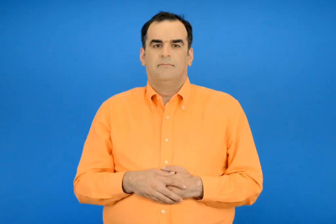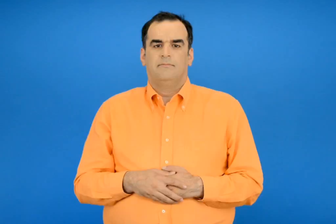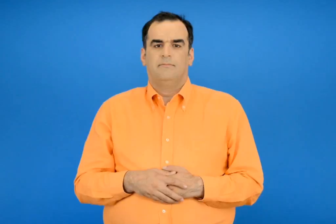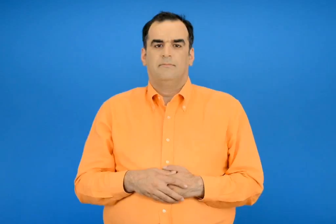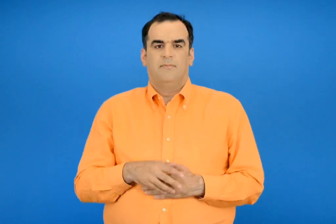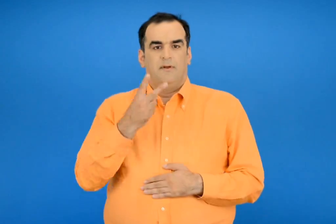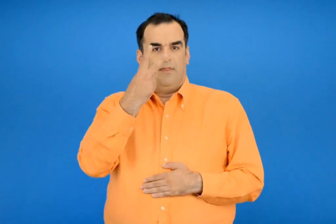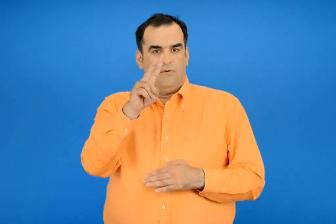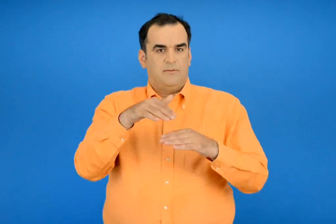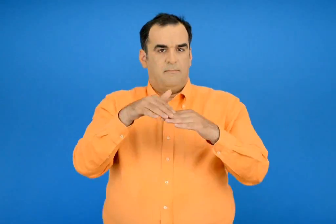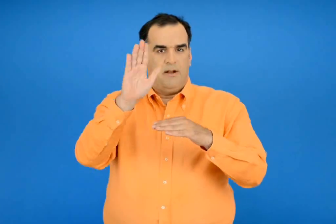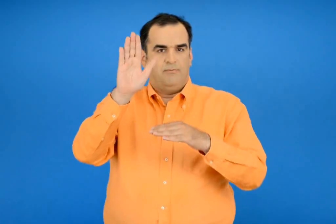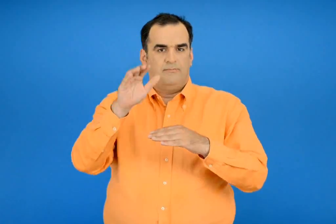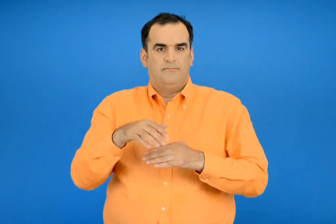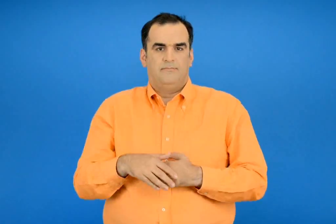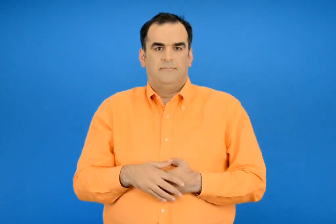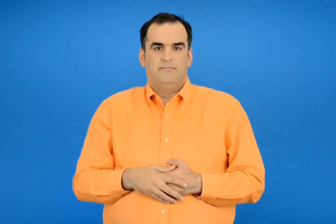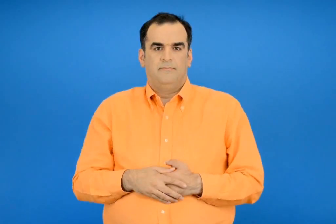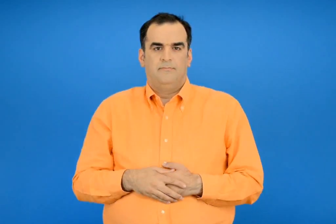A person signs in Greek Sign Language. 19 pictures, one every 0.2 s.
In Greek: είναι μεγαλύτερος από το 200
